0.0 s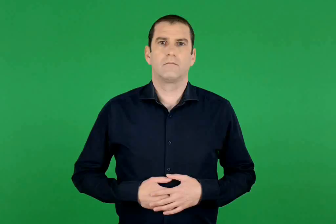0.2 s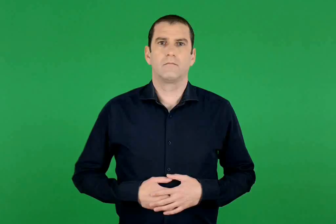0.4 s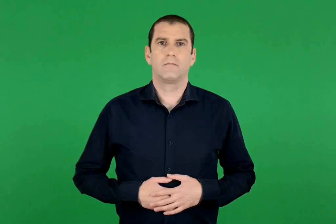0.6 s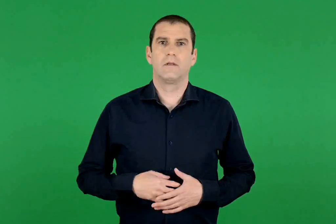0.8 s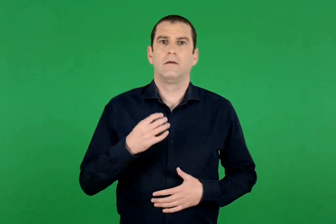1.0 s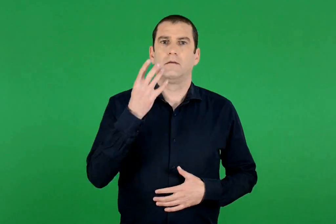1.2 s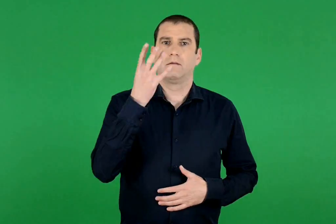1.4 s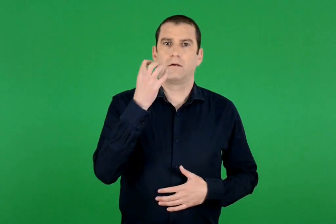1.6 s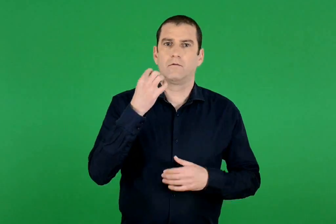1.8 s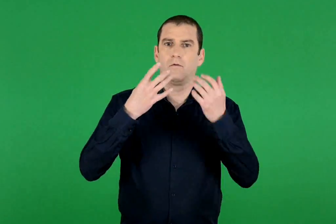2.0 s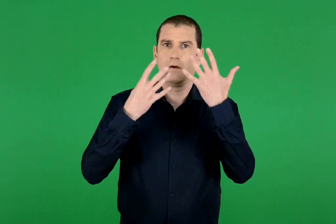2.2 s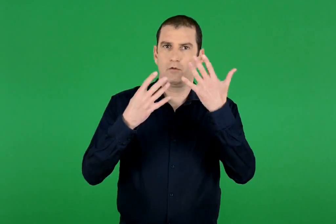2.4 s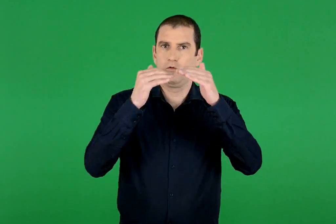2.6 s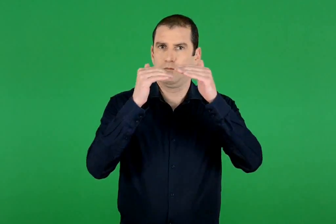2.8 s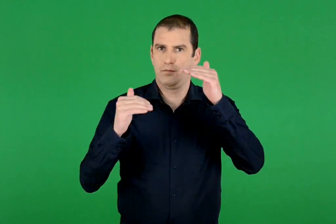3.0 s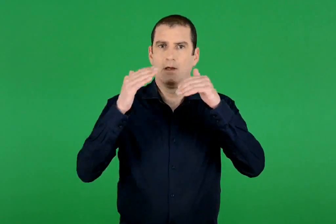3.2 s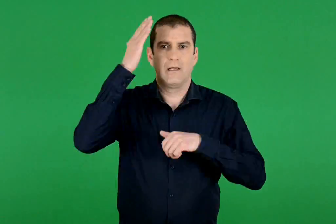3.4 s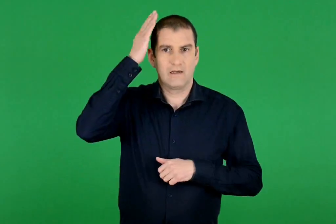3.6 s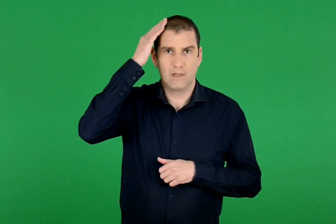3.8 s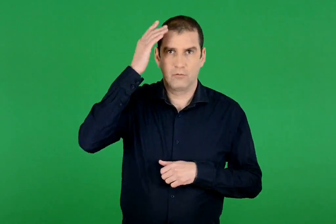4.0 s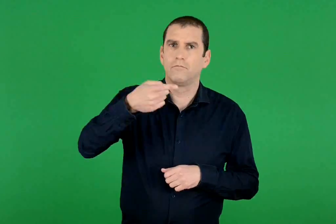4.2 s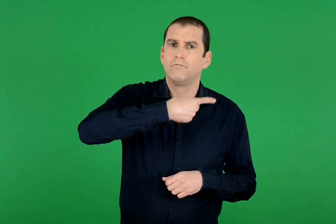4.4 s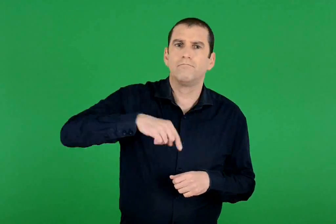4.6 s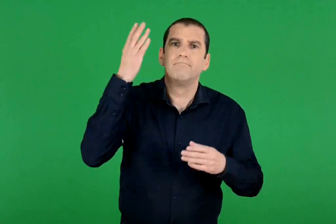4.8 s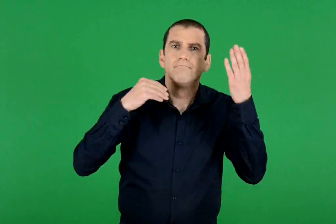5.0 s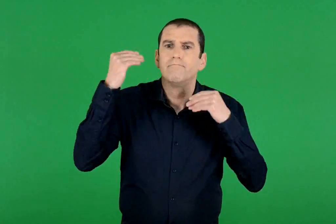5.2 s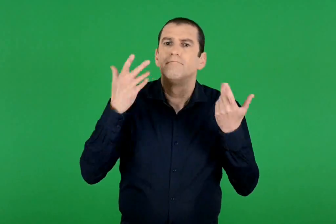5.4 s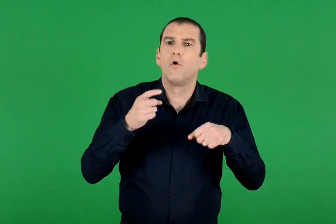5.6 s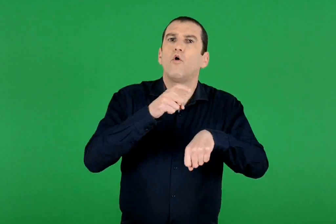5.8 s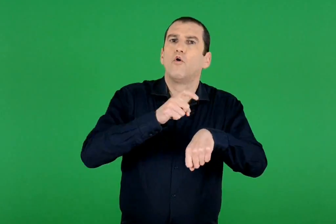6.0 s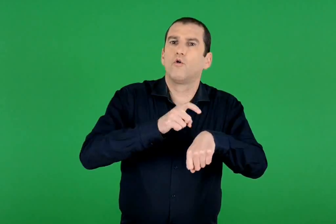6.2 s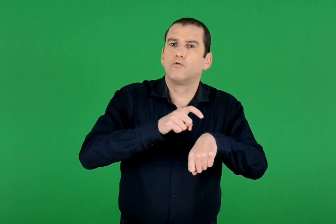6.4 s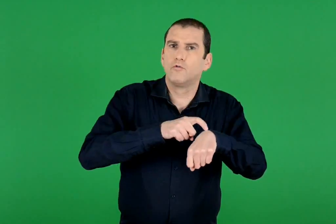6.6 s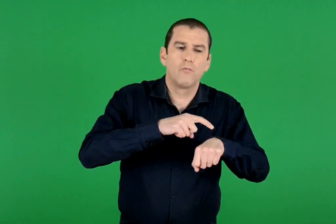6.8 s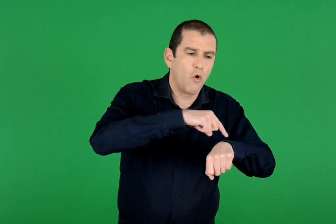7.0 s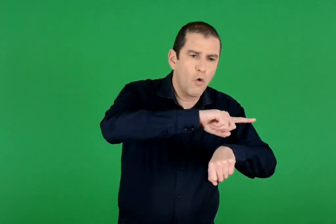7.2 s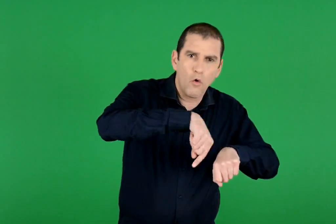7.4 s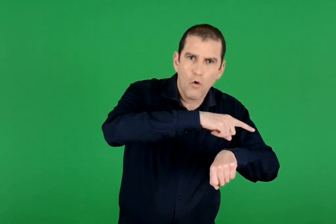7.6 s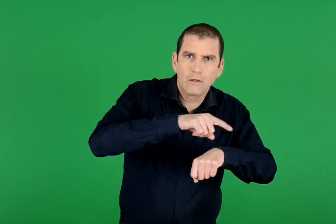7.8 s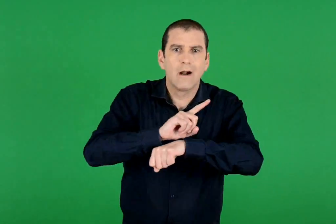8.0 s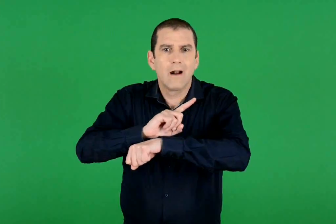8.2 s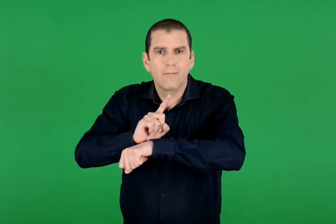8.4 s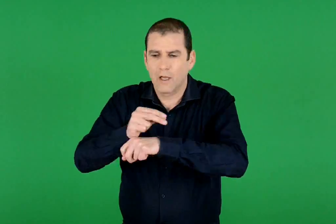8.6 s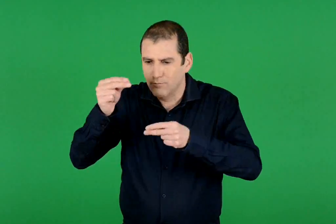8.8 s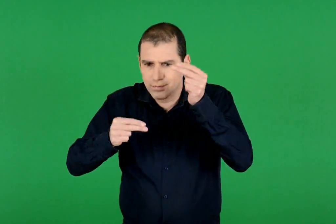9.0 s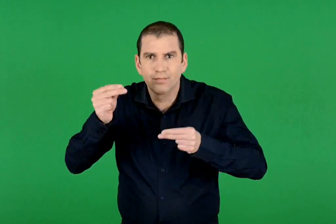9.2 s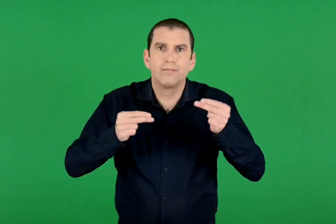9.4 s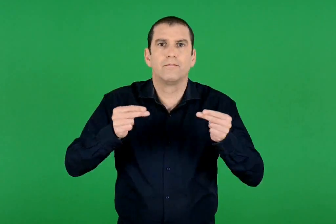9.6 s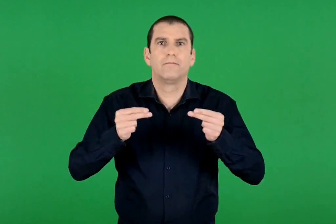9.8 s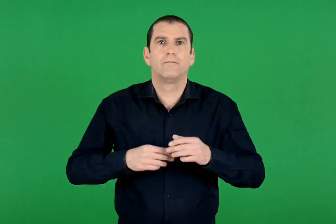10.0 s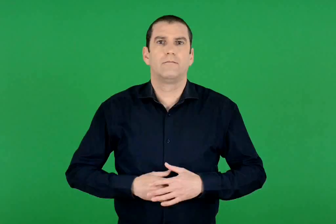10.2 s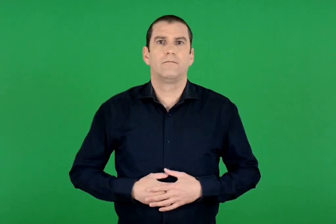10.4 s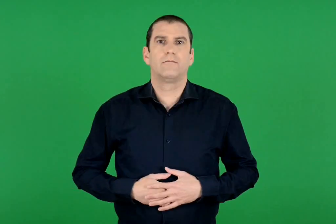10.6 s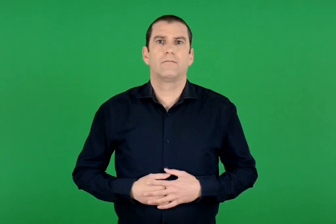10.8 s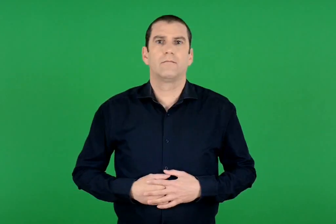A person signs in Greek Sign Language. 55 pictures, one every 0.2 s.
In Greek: στο 49ο κεφάλαιο θα μάθουμε να υπολογίζουμε τον χρόνο σε ώρες και λεπτά
